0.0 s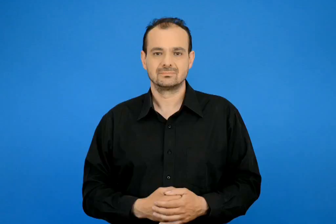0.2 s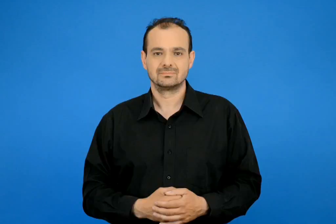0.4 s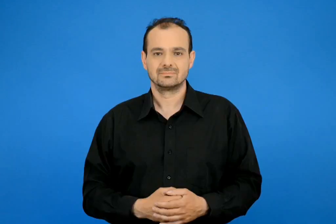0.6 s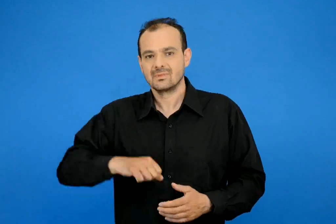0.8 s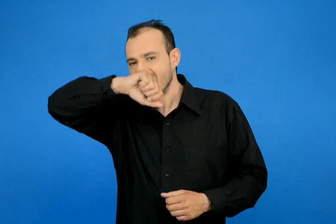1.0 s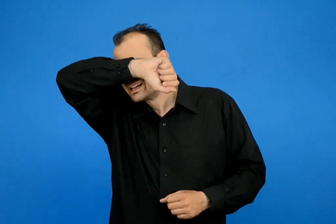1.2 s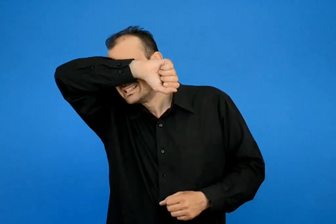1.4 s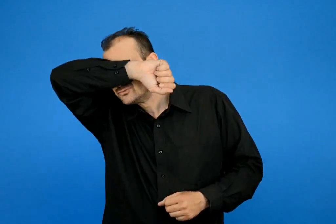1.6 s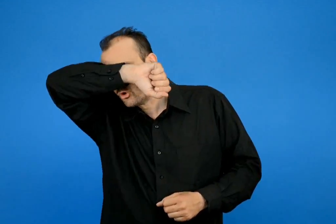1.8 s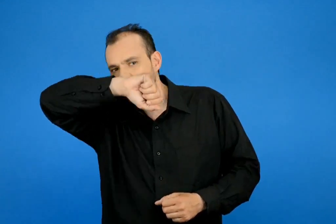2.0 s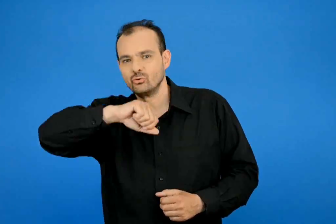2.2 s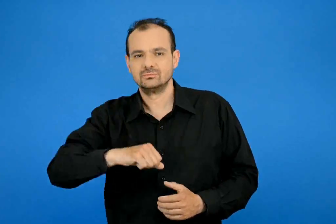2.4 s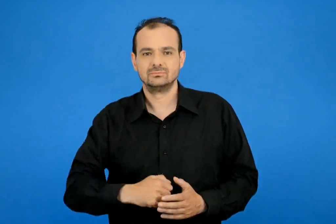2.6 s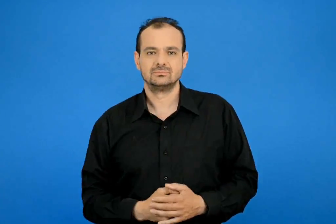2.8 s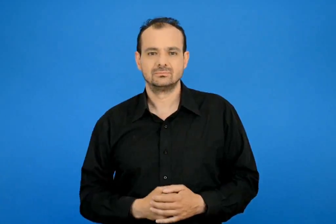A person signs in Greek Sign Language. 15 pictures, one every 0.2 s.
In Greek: κρυφτό
